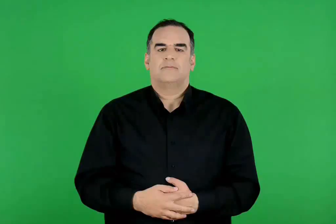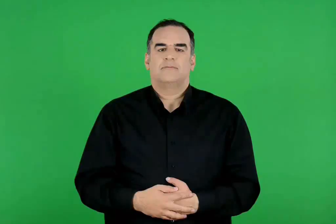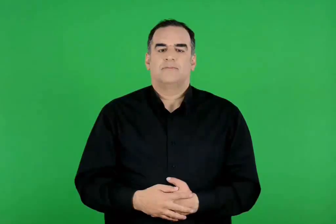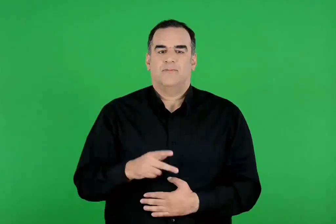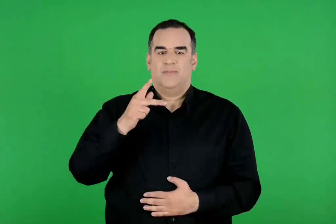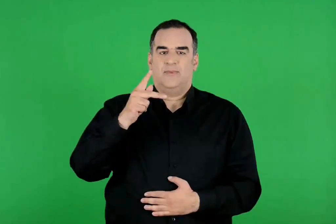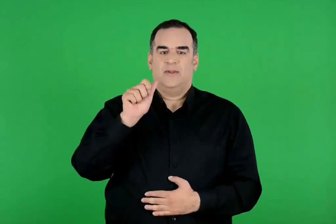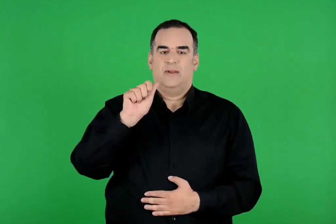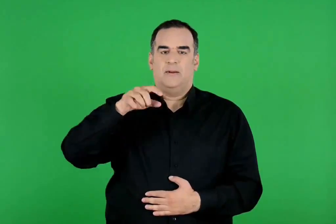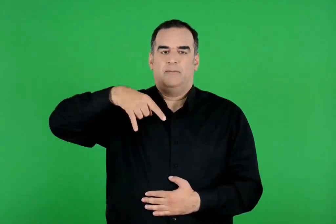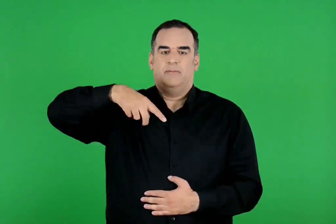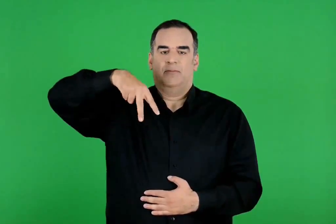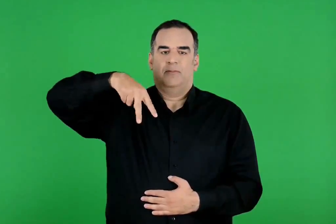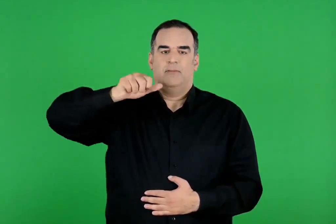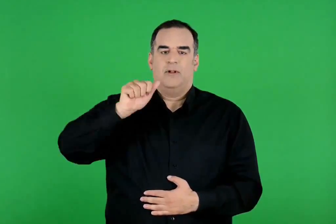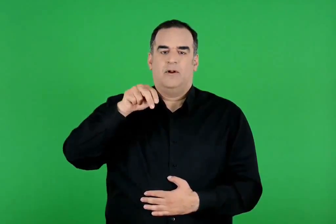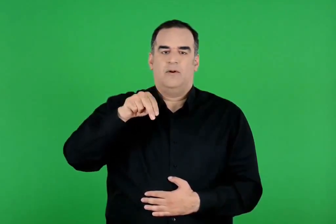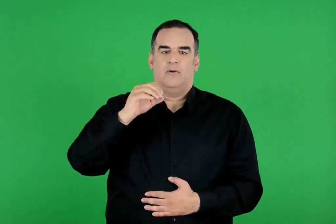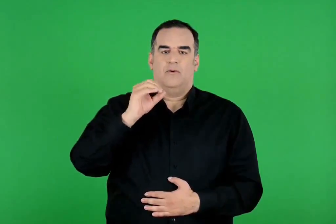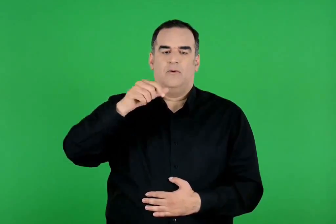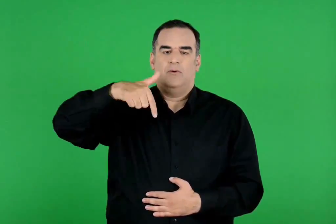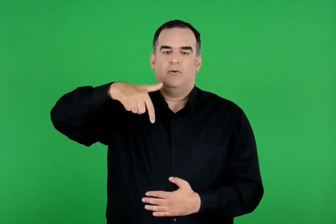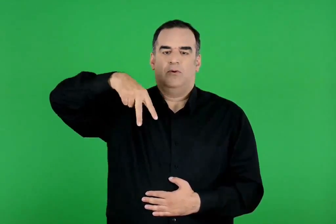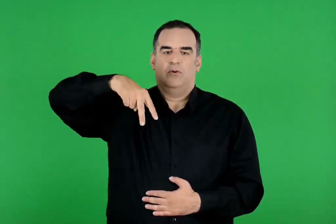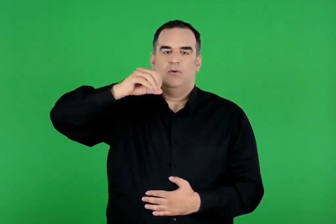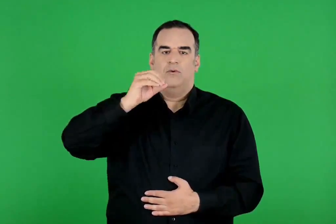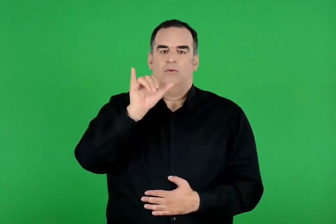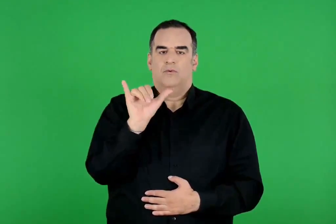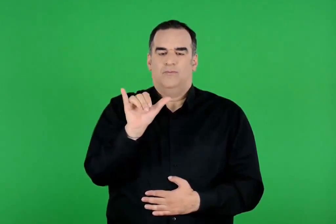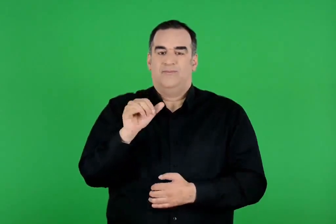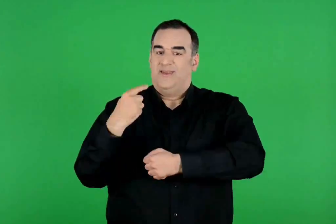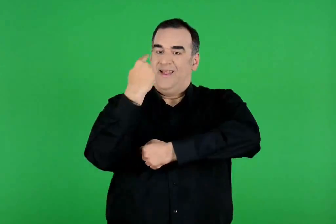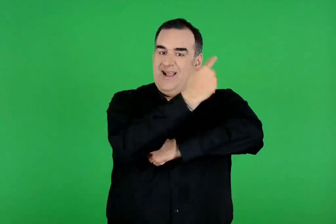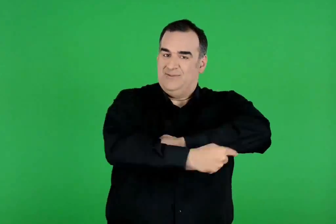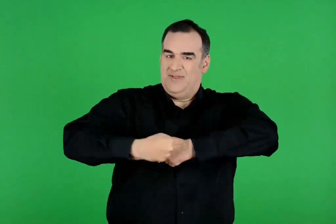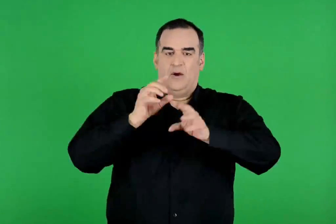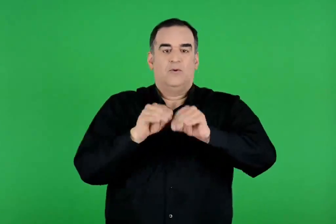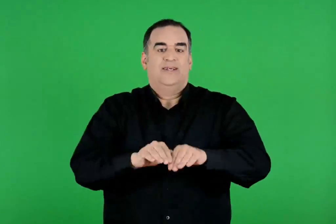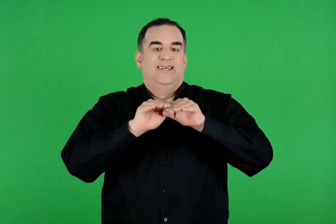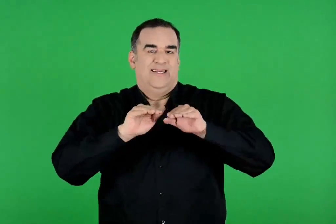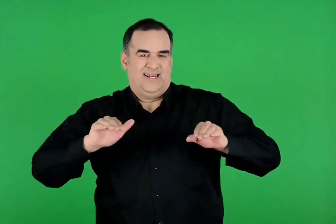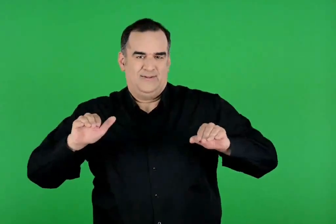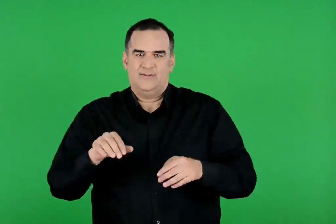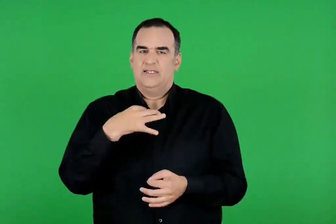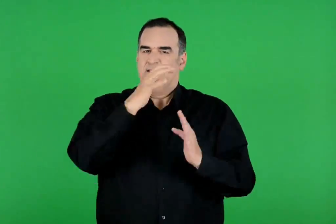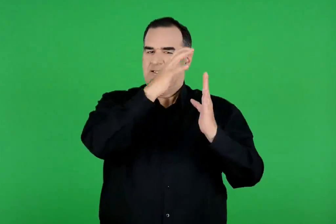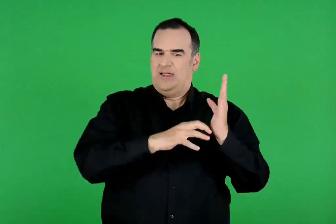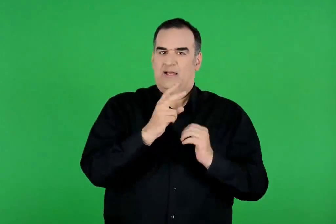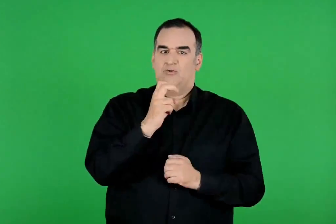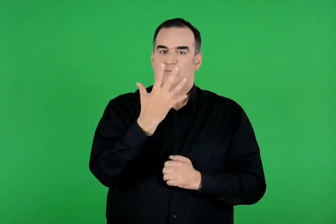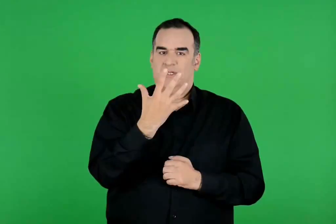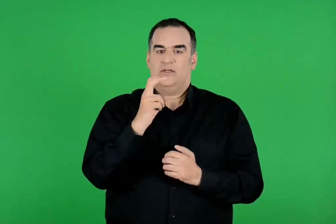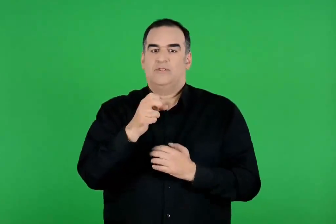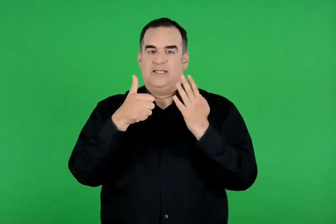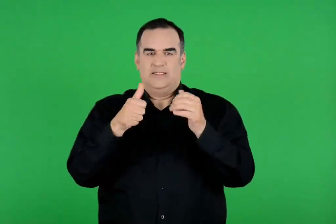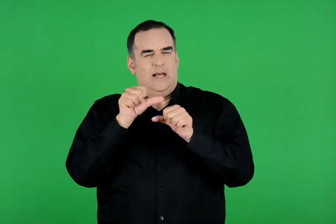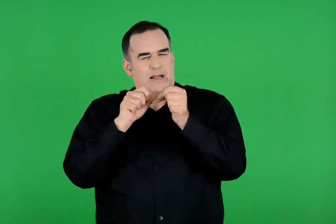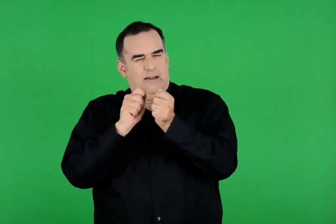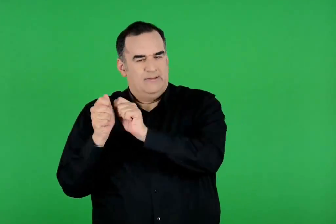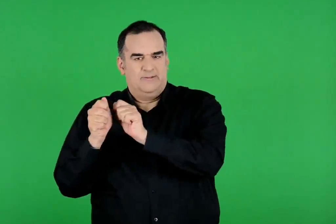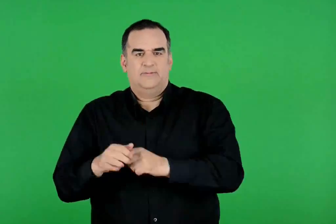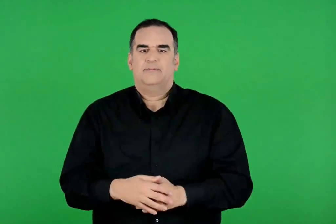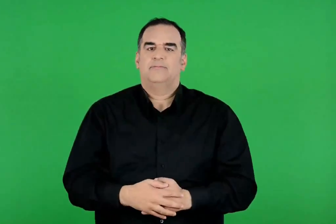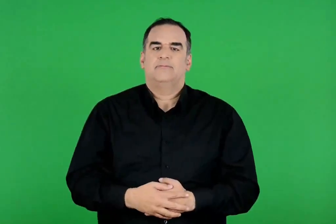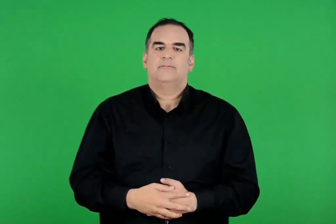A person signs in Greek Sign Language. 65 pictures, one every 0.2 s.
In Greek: μ. καπλάνογλου , η ασπίδα της ειρήνης , σελ. 2526 με αλλαγές
